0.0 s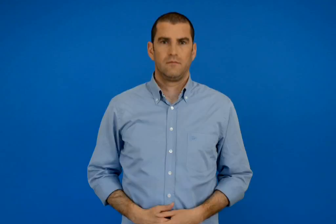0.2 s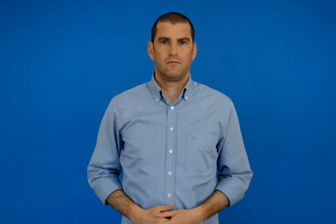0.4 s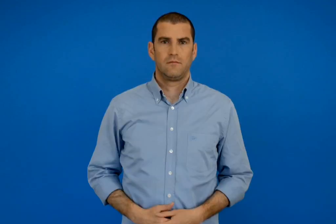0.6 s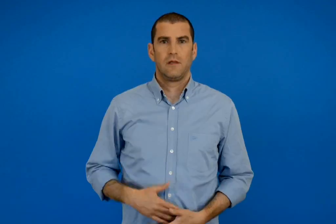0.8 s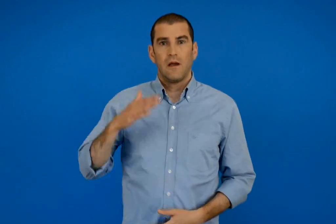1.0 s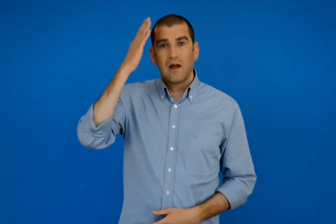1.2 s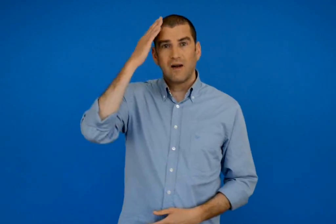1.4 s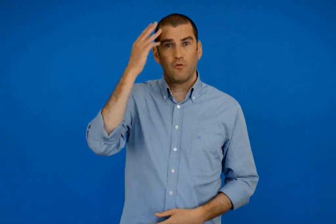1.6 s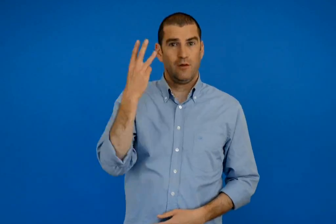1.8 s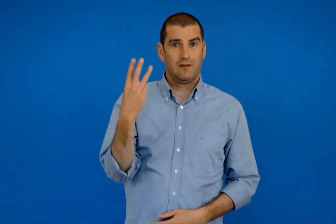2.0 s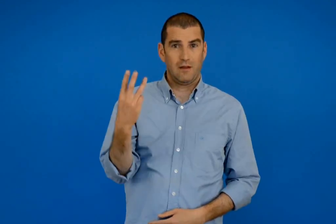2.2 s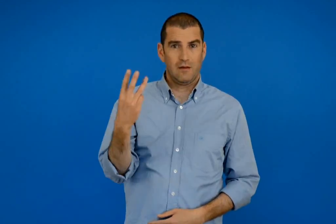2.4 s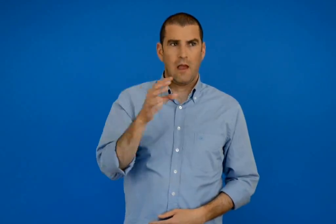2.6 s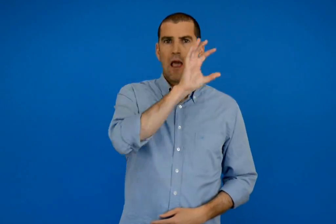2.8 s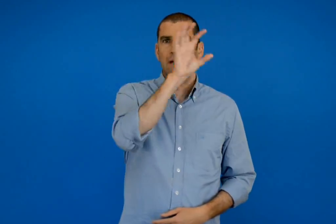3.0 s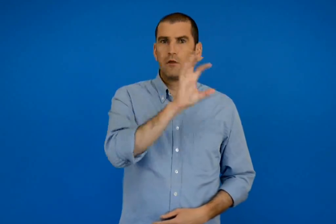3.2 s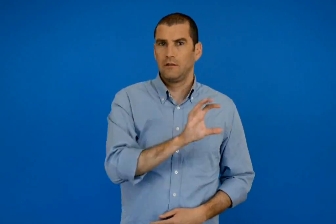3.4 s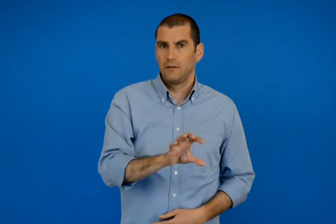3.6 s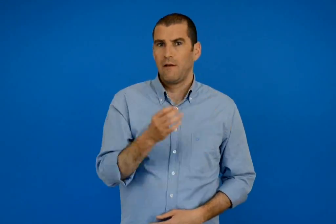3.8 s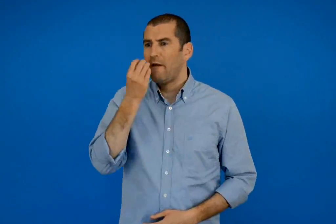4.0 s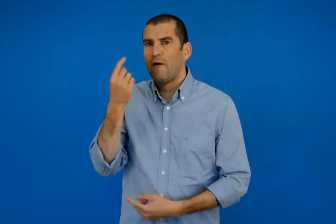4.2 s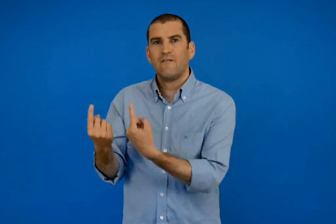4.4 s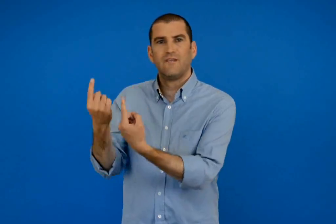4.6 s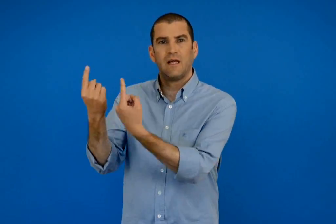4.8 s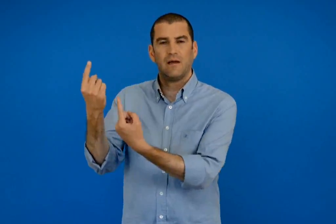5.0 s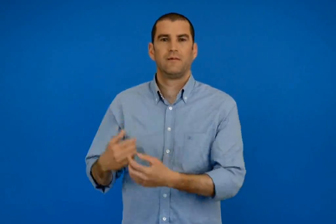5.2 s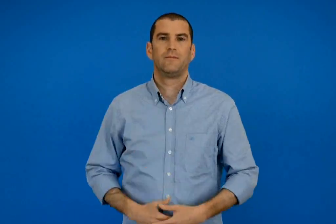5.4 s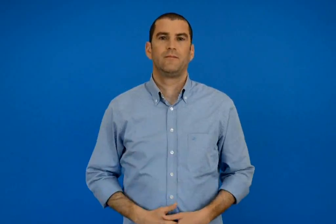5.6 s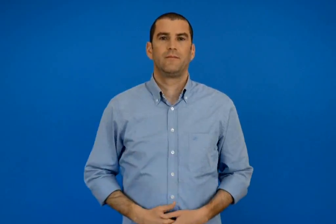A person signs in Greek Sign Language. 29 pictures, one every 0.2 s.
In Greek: κεφάλαιο 3 οι εποχές και τα φυτά
